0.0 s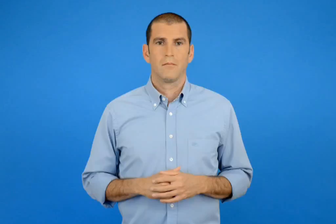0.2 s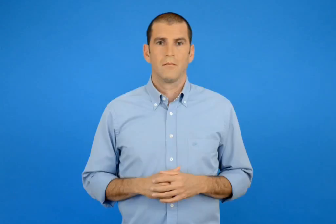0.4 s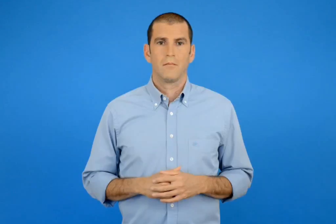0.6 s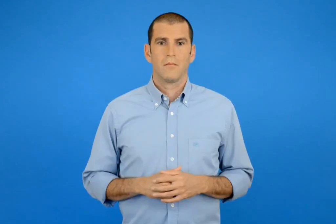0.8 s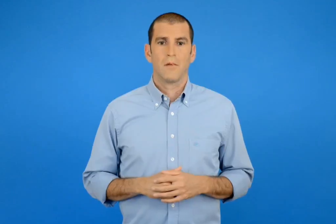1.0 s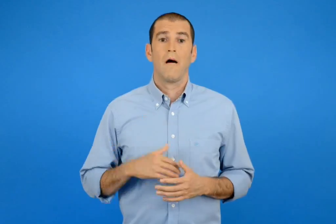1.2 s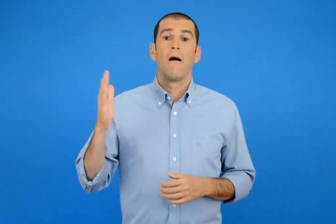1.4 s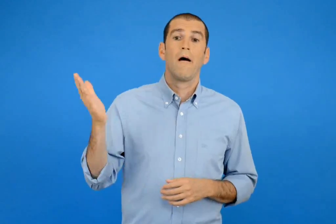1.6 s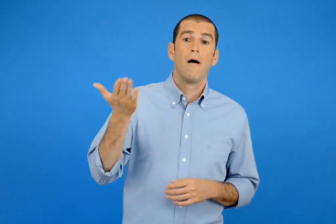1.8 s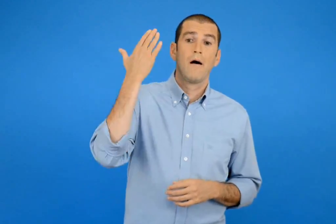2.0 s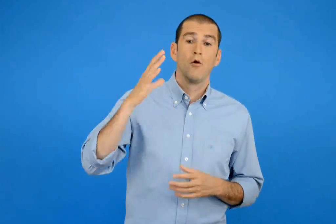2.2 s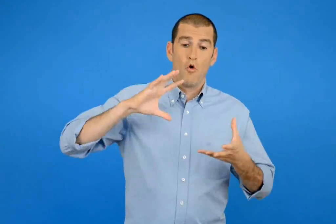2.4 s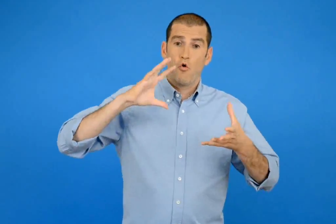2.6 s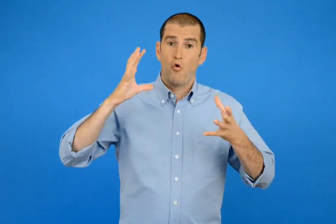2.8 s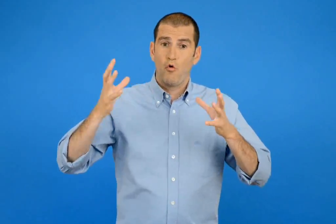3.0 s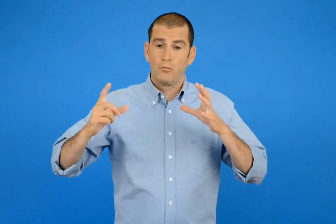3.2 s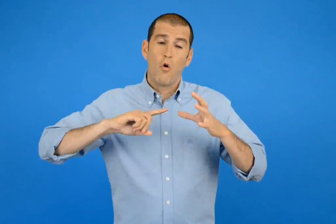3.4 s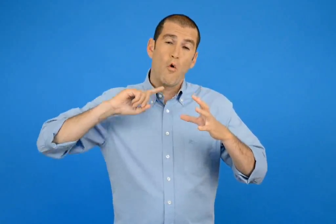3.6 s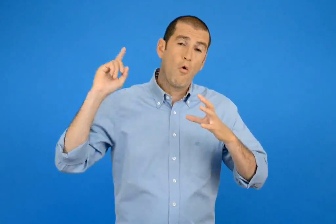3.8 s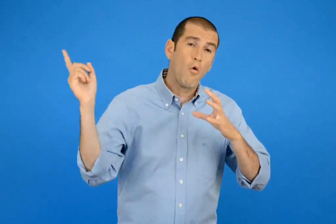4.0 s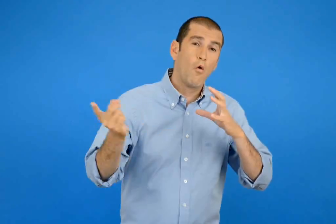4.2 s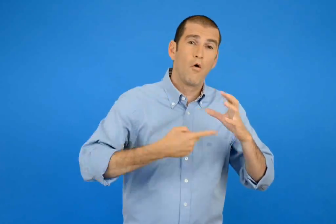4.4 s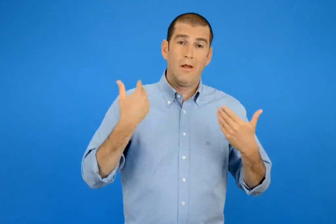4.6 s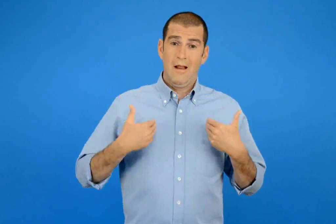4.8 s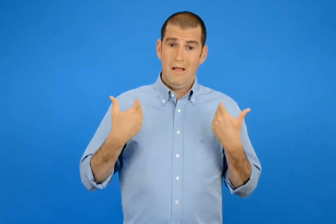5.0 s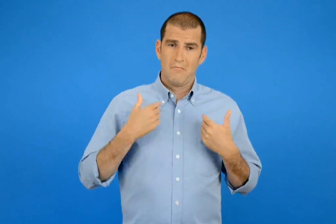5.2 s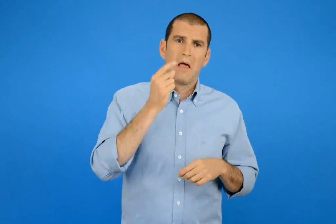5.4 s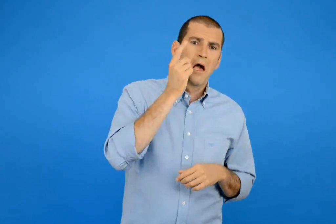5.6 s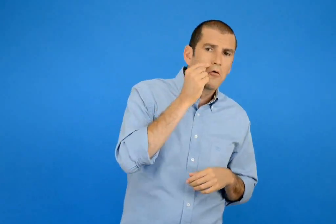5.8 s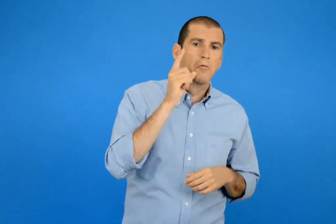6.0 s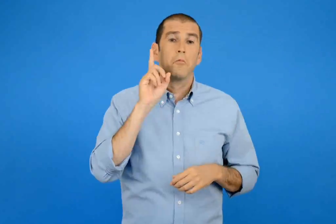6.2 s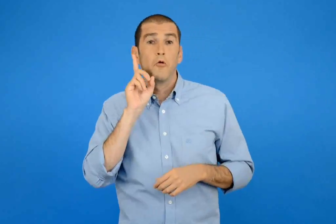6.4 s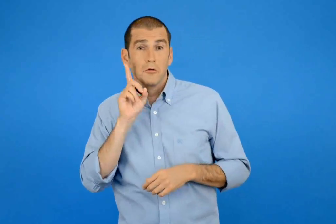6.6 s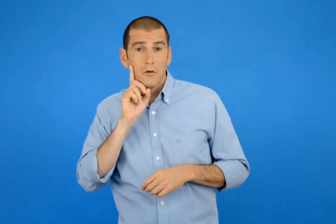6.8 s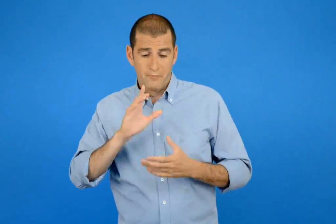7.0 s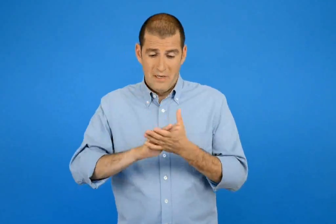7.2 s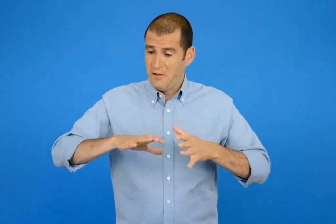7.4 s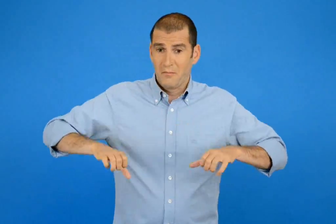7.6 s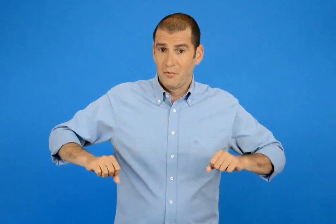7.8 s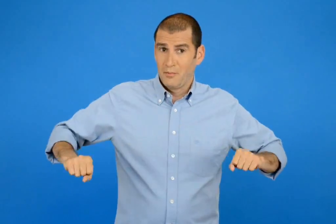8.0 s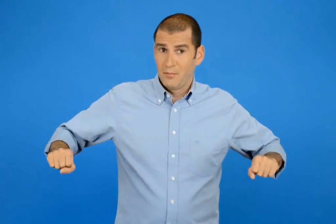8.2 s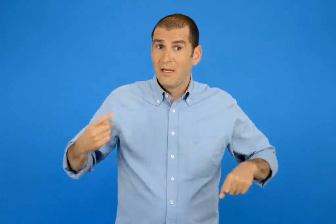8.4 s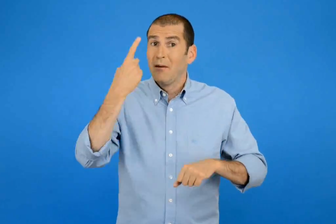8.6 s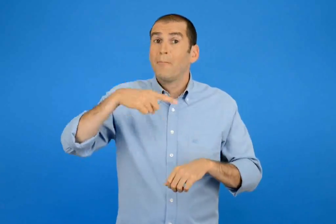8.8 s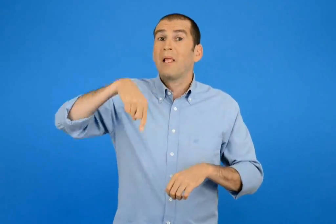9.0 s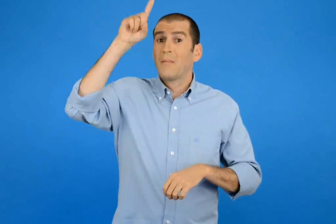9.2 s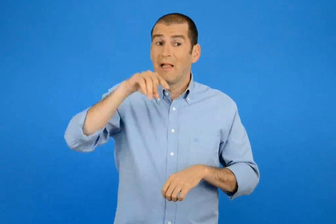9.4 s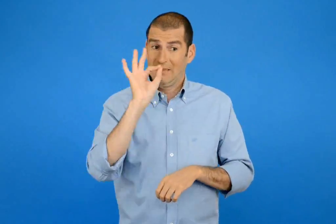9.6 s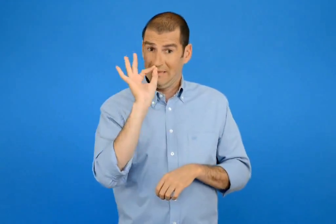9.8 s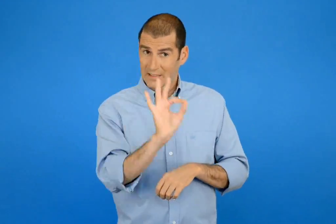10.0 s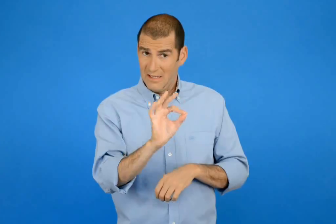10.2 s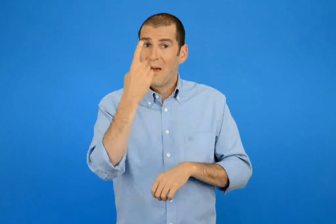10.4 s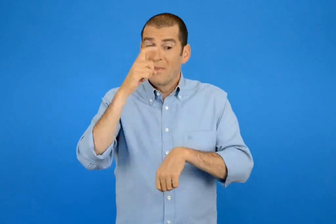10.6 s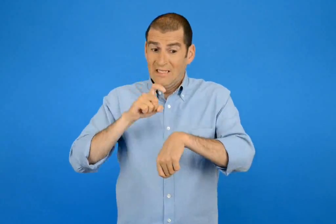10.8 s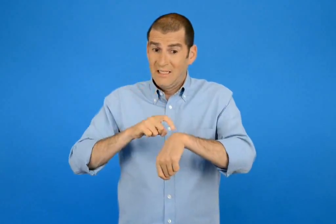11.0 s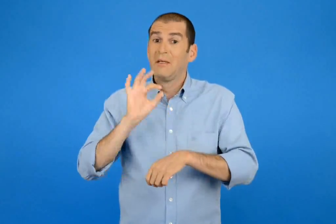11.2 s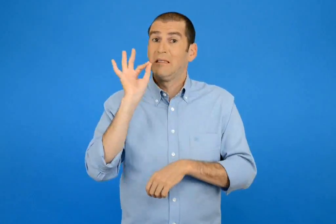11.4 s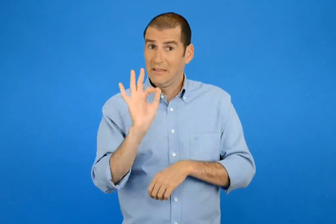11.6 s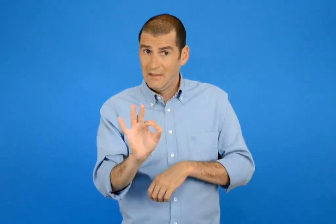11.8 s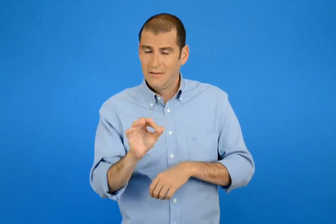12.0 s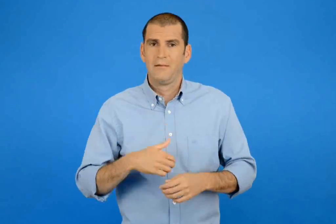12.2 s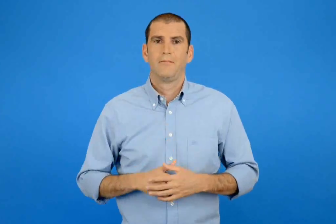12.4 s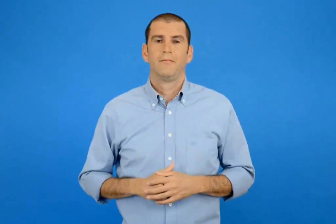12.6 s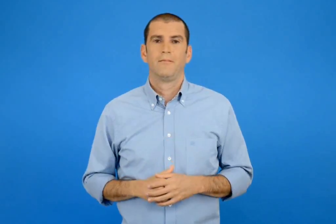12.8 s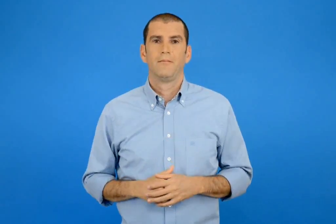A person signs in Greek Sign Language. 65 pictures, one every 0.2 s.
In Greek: αν όλοι οι νέοι όλου του κόσμου αγόρια και κορίτσια δώσουν τα χεριά μια ορισμένη μέρα σε μια ορισμένη στιγμή
